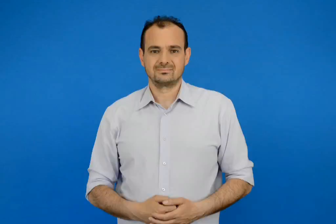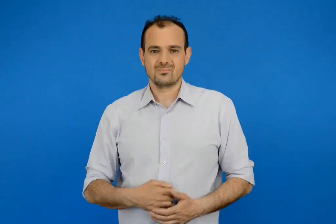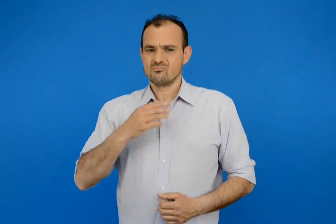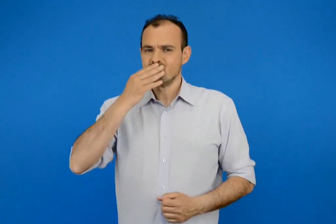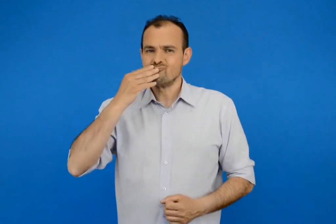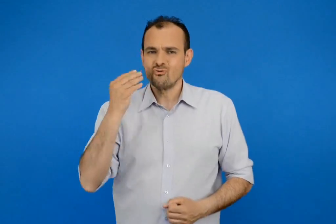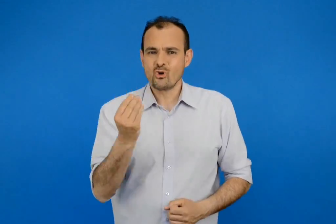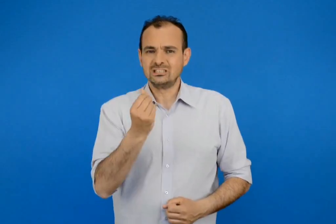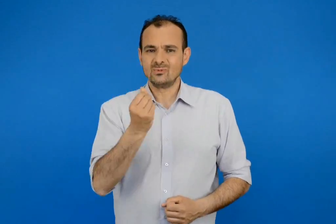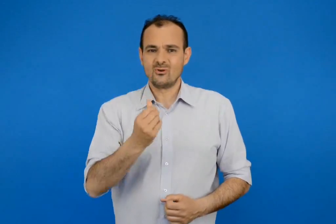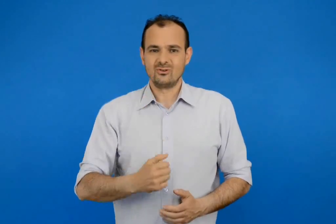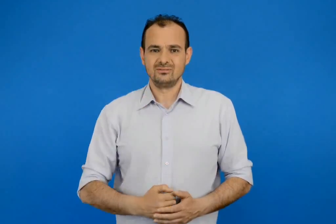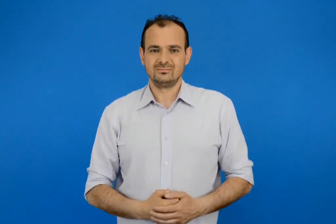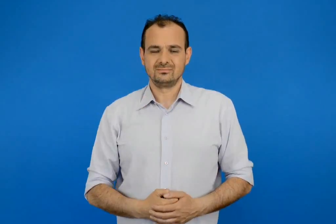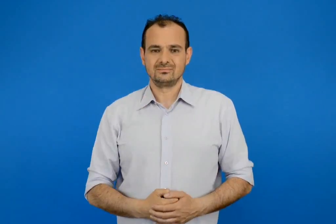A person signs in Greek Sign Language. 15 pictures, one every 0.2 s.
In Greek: νόστιμο
